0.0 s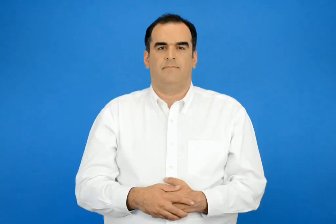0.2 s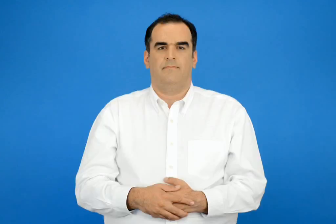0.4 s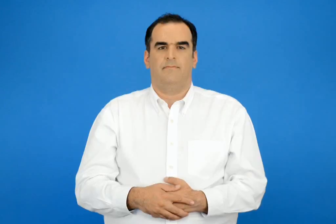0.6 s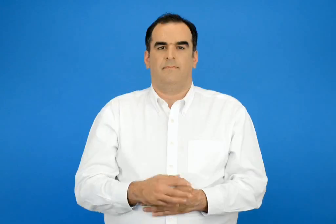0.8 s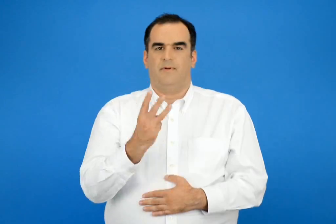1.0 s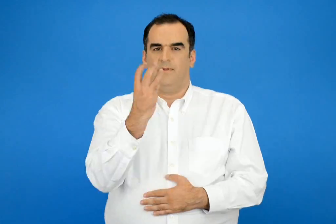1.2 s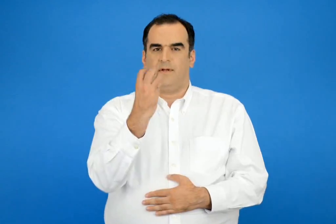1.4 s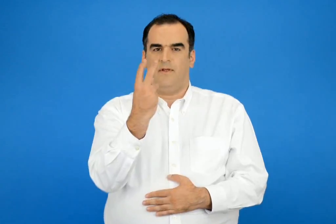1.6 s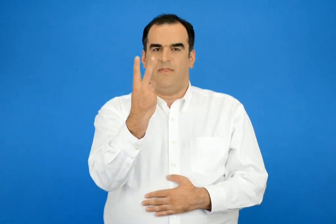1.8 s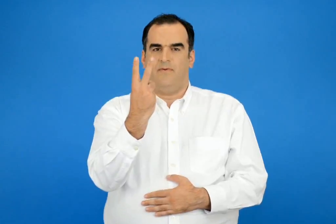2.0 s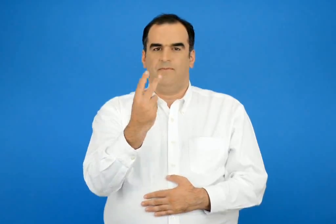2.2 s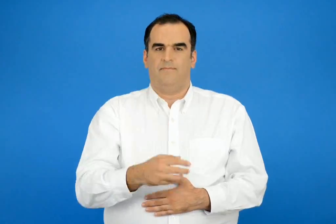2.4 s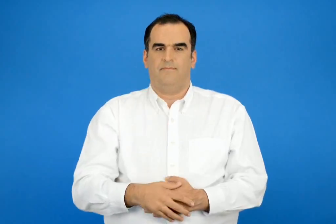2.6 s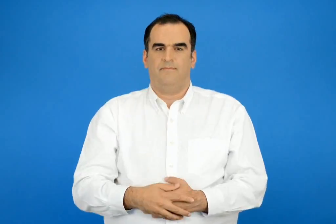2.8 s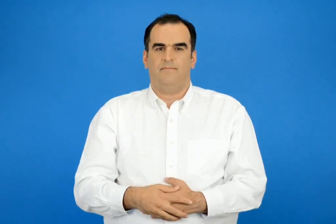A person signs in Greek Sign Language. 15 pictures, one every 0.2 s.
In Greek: 32
